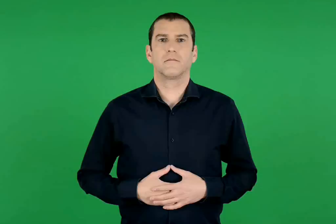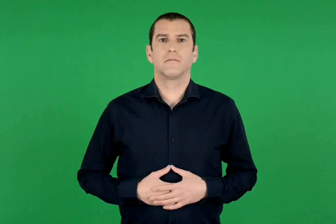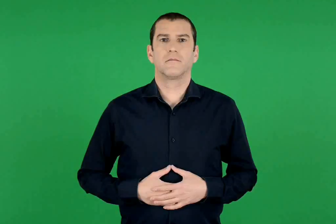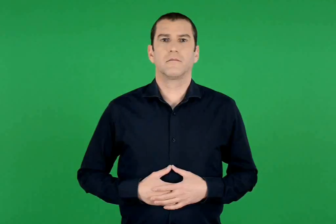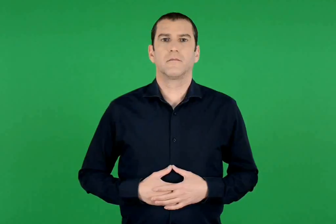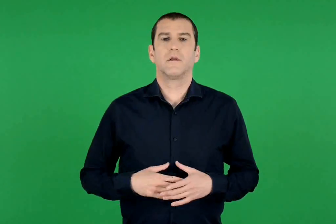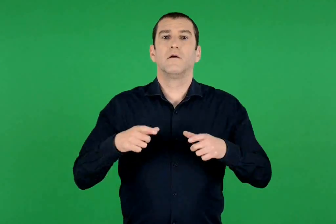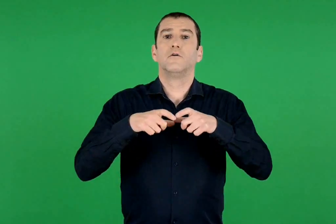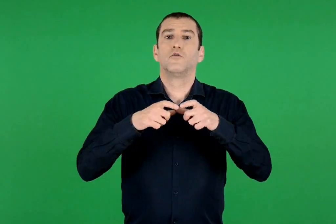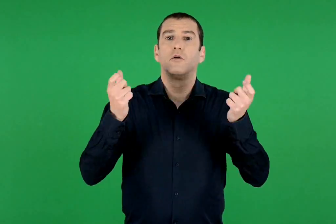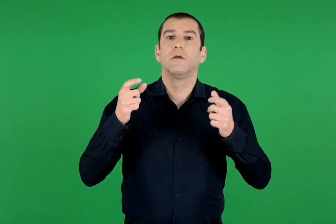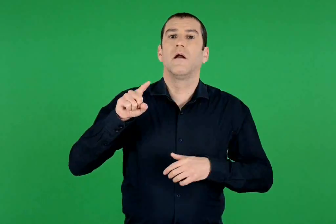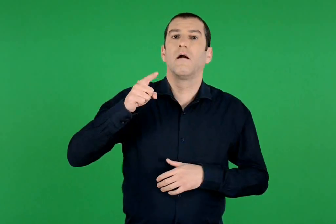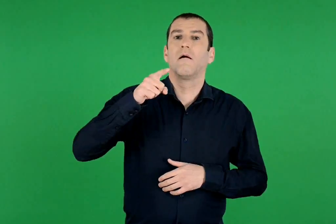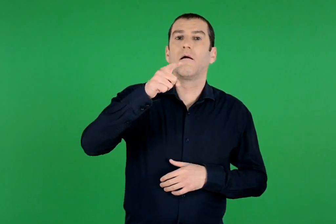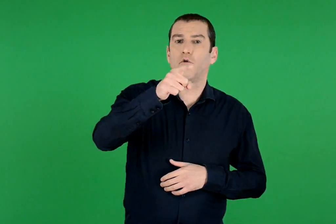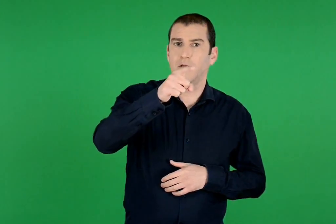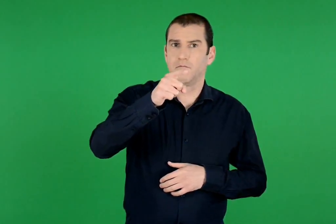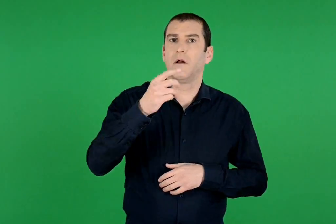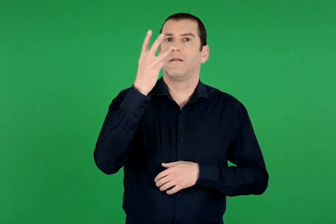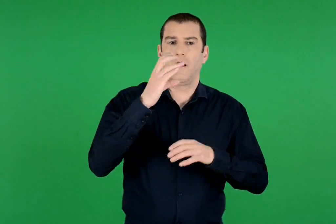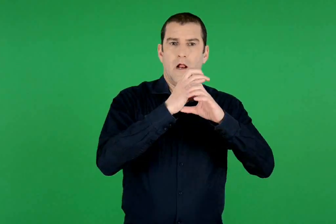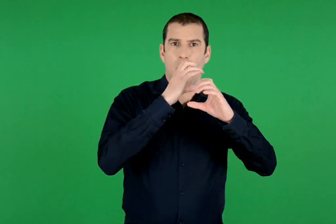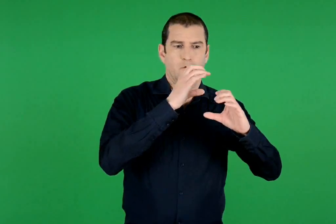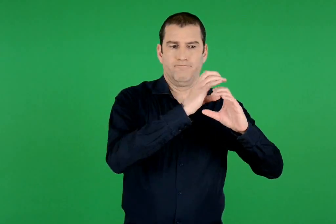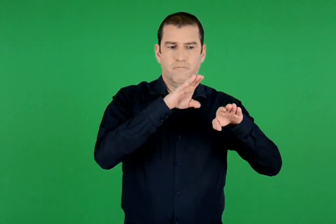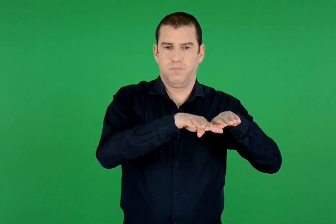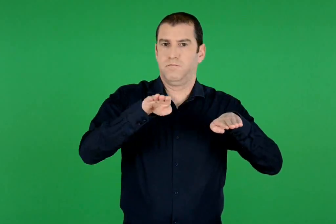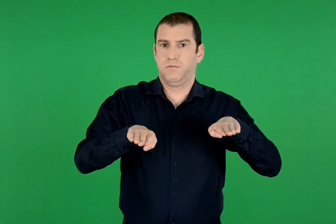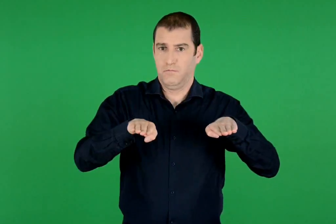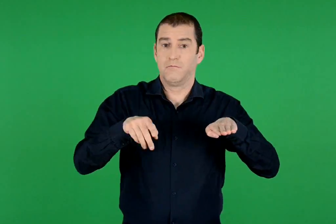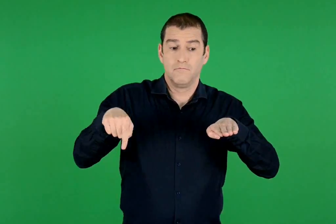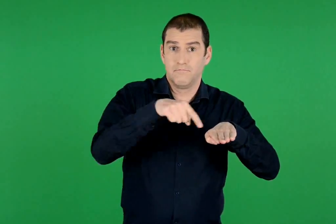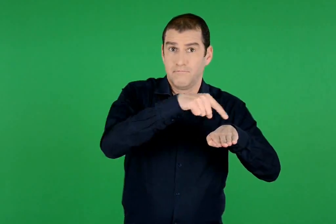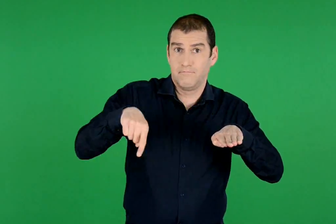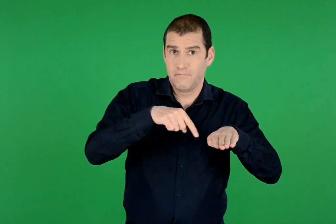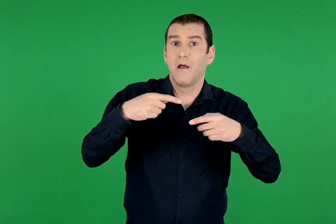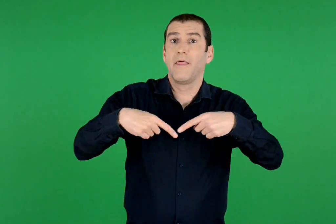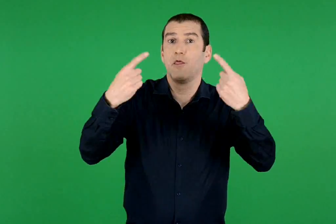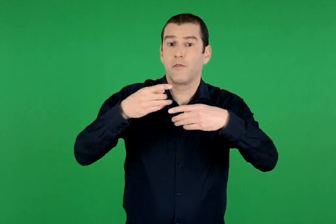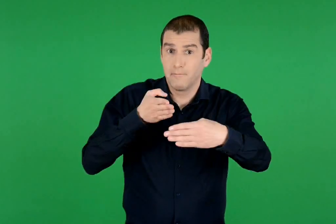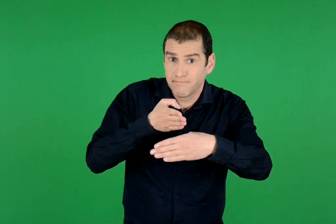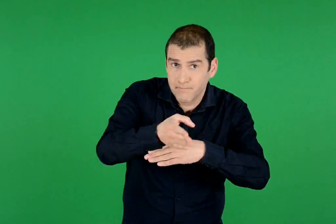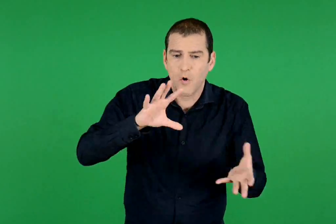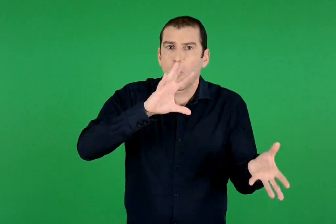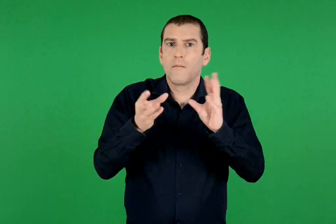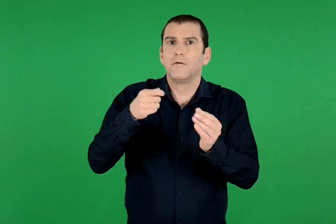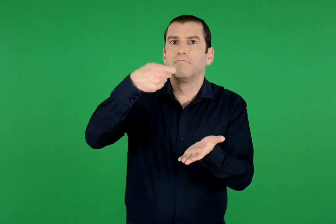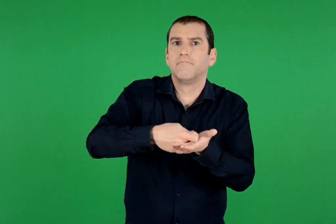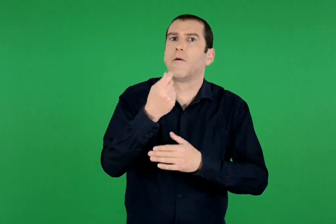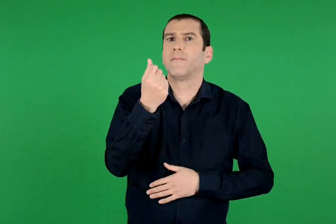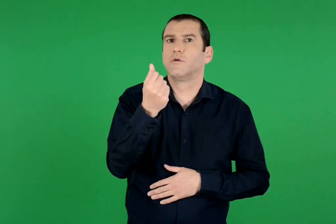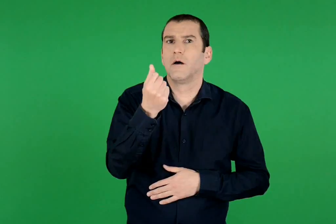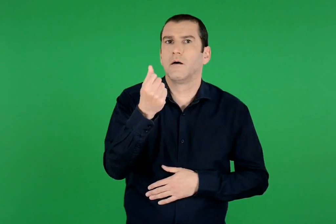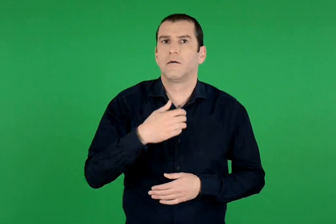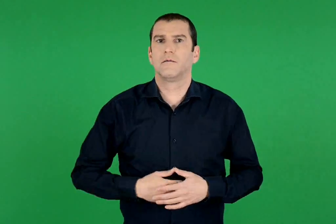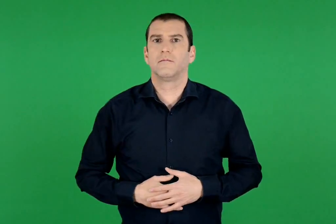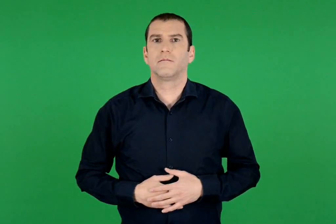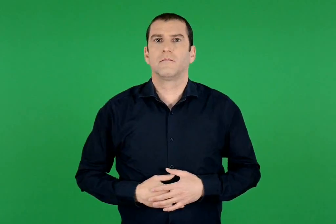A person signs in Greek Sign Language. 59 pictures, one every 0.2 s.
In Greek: στη σχολική εκδρομή χρειάζονται 3 λεωφορεία. πόσο θα πληρώσουν συνολικά , αν περάσουν από τα διόδια ;
